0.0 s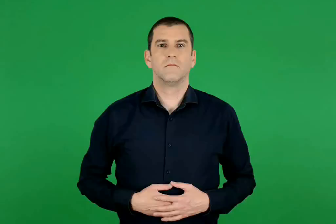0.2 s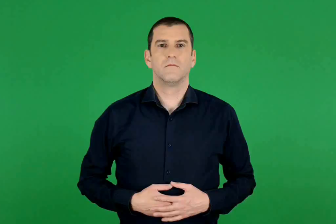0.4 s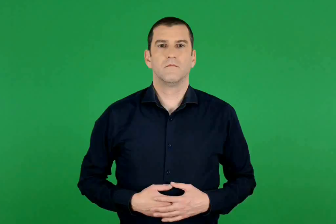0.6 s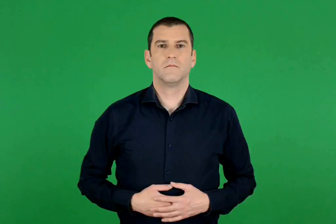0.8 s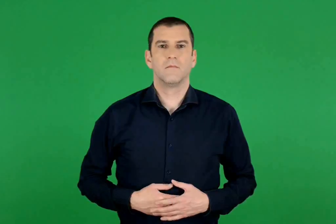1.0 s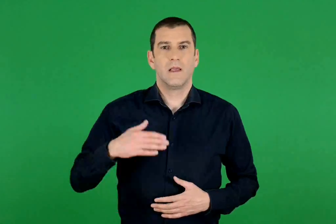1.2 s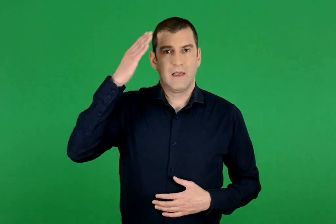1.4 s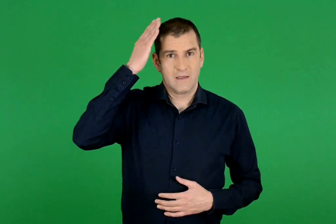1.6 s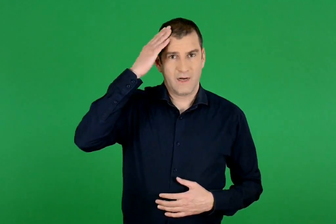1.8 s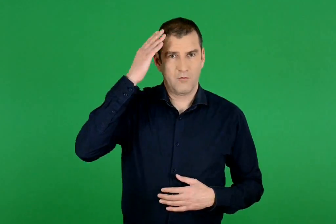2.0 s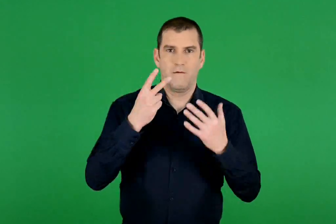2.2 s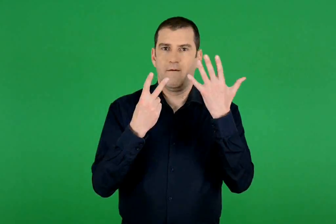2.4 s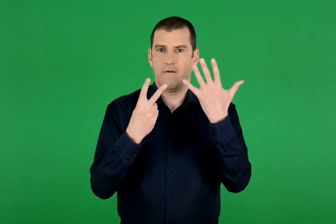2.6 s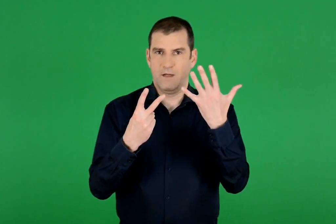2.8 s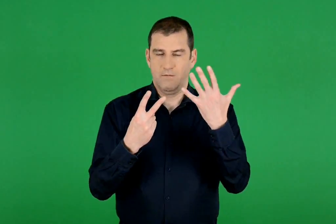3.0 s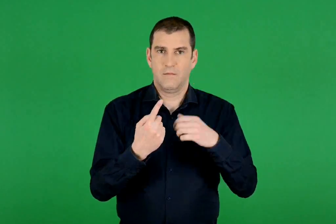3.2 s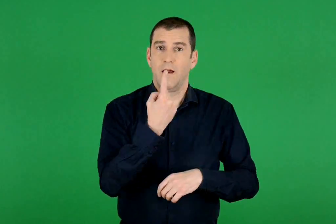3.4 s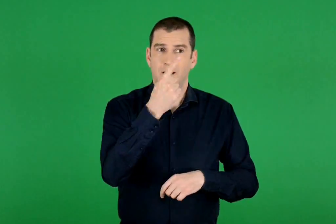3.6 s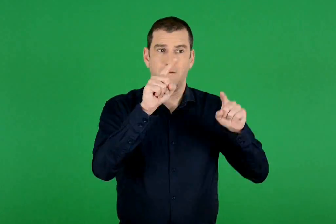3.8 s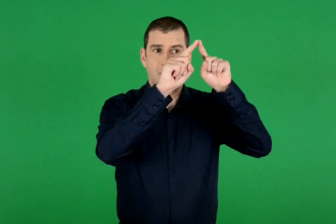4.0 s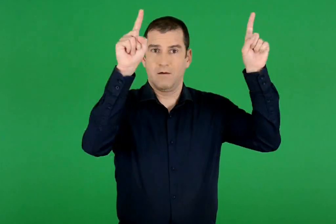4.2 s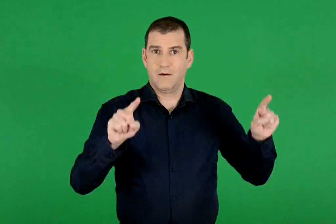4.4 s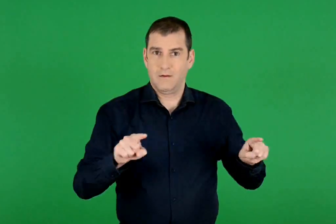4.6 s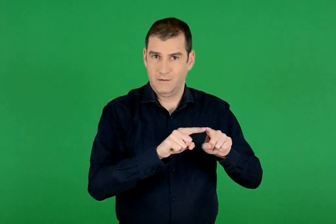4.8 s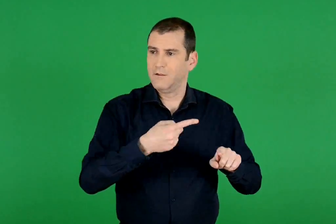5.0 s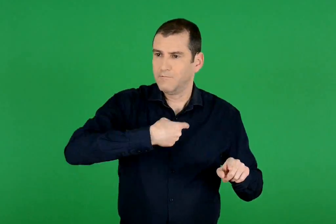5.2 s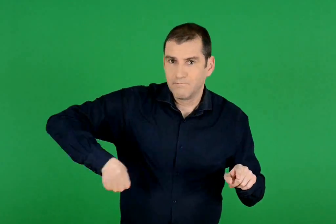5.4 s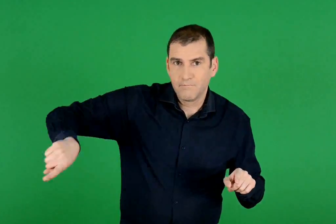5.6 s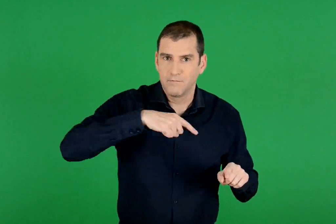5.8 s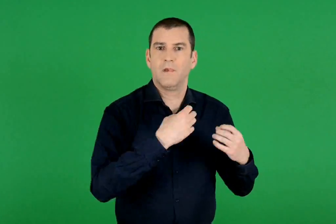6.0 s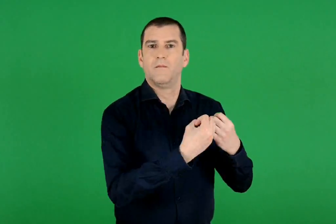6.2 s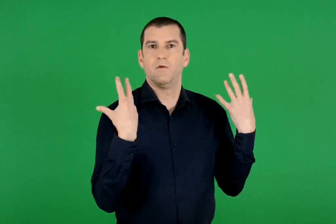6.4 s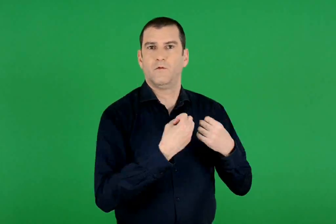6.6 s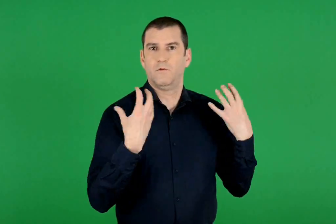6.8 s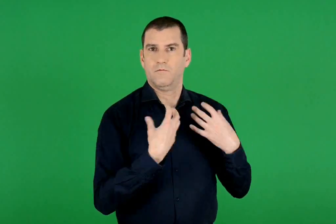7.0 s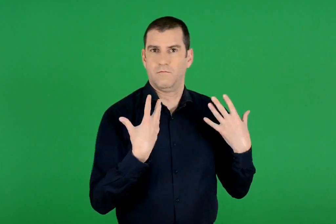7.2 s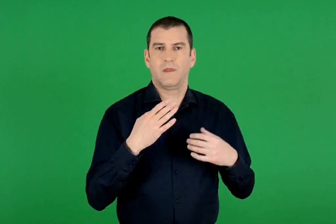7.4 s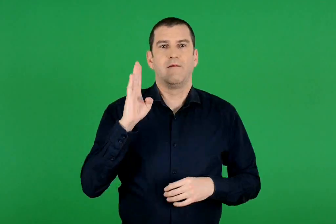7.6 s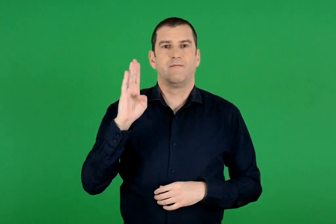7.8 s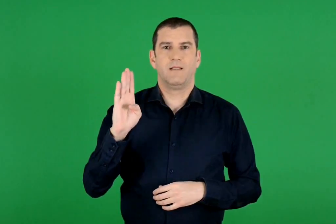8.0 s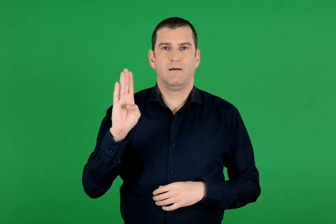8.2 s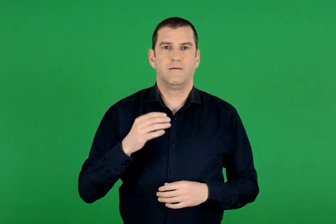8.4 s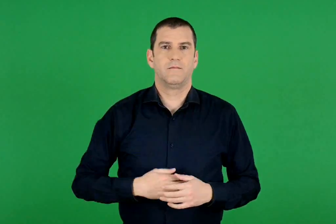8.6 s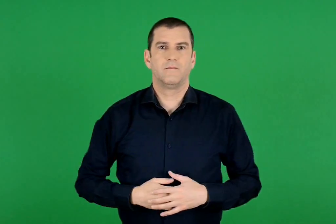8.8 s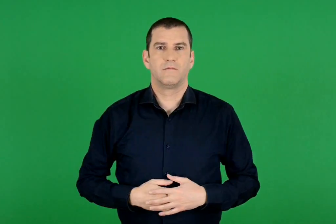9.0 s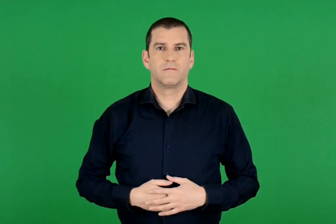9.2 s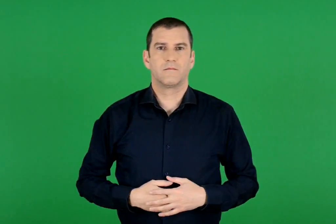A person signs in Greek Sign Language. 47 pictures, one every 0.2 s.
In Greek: κεφάλαιο 7. ένας χάρτης μάς πληροφορεί β
